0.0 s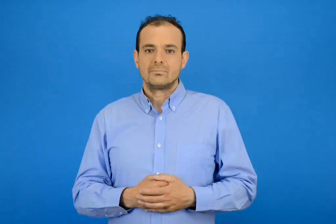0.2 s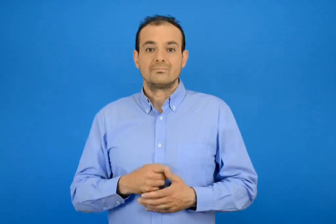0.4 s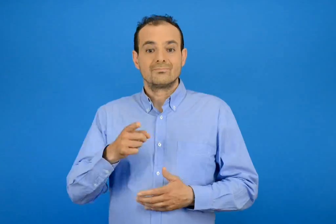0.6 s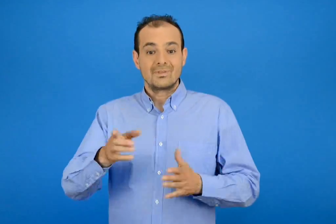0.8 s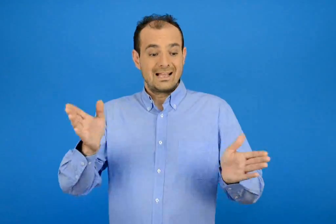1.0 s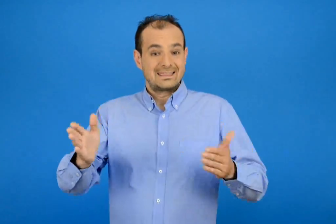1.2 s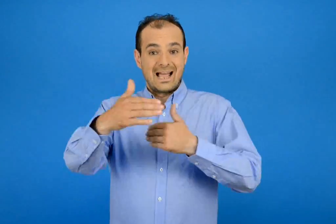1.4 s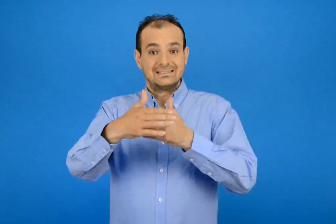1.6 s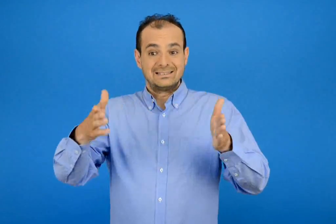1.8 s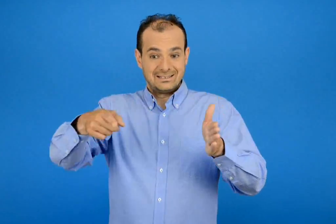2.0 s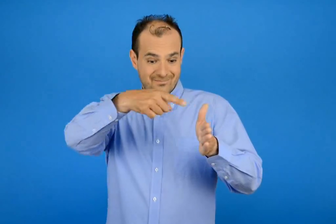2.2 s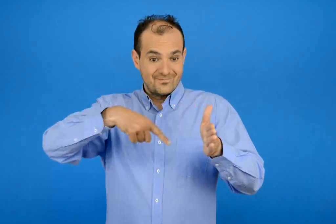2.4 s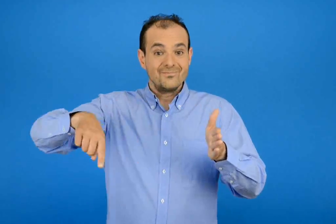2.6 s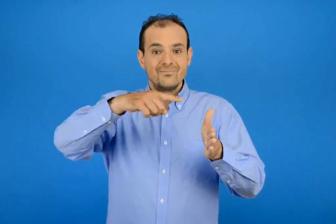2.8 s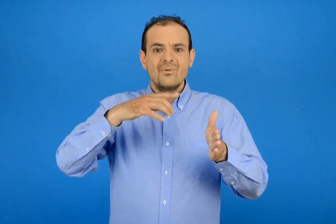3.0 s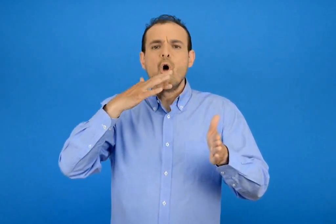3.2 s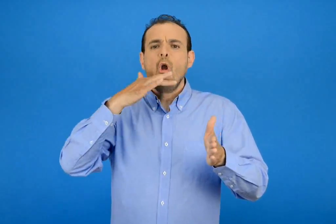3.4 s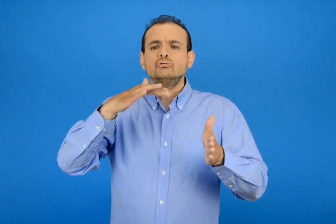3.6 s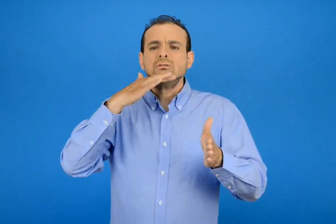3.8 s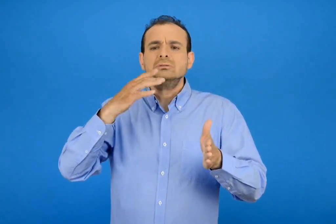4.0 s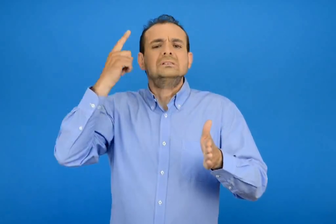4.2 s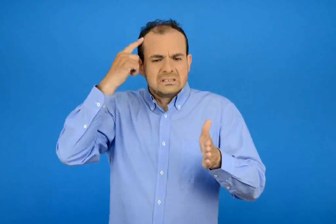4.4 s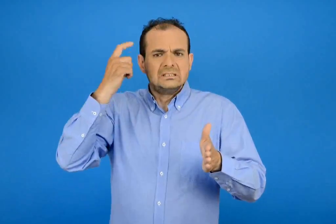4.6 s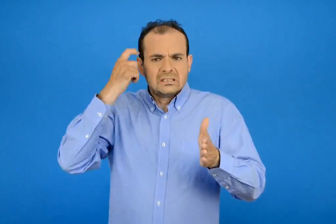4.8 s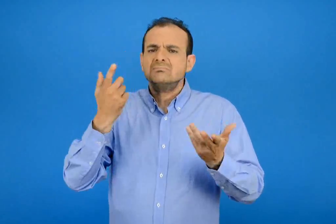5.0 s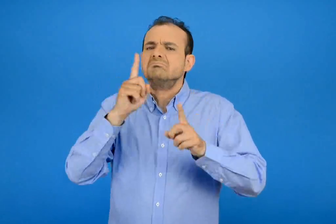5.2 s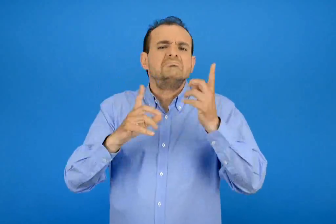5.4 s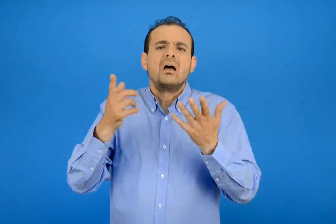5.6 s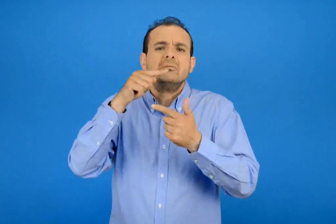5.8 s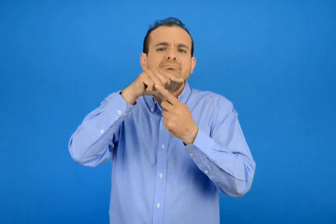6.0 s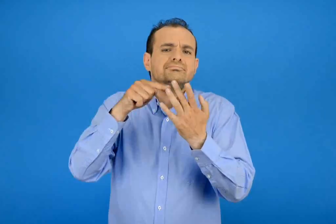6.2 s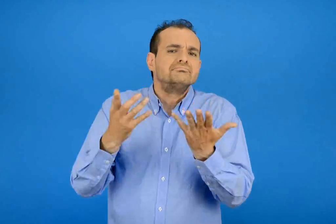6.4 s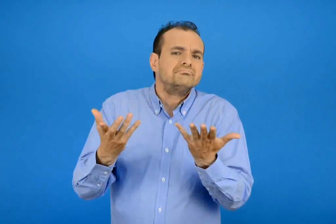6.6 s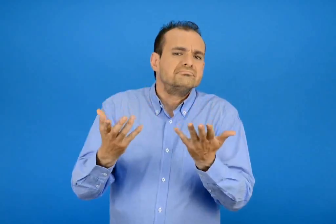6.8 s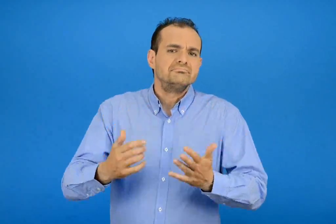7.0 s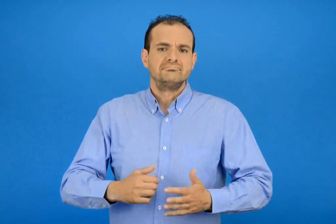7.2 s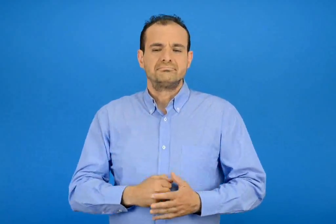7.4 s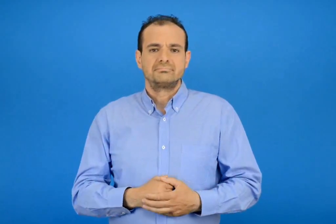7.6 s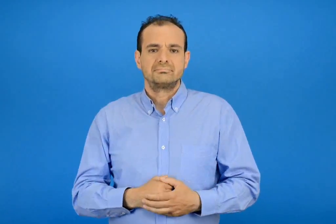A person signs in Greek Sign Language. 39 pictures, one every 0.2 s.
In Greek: στην τάξη σας ποιες γλώσσες γνωρίζετε ;
